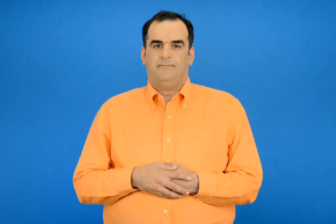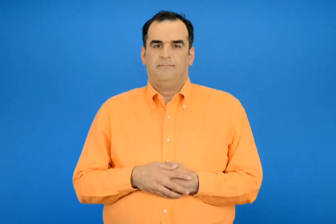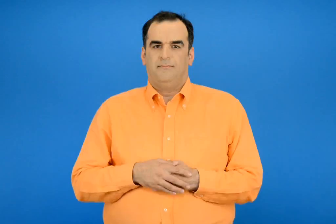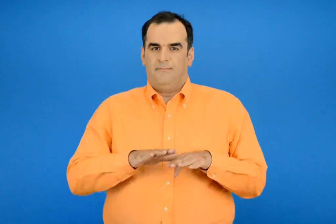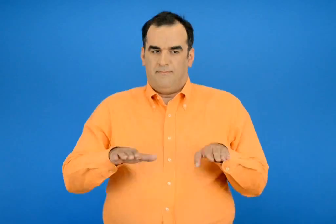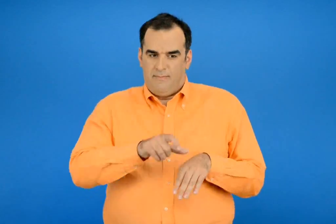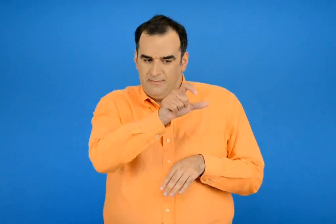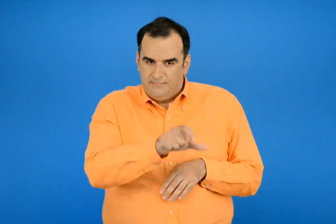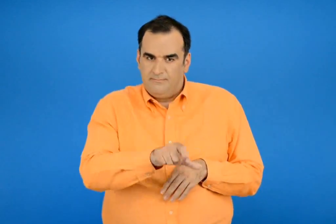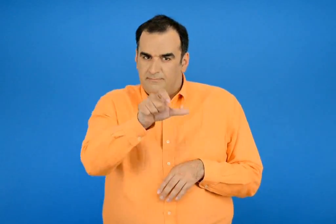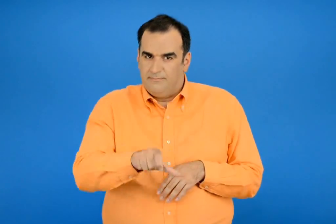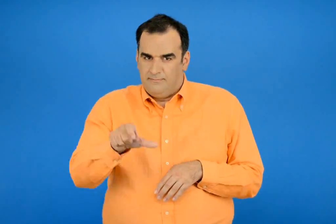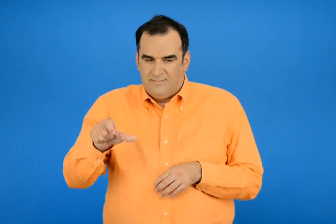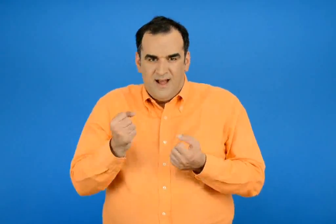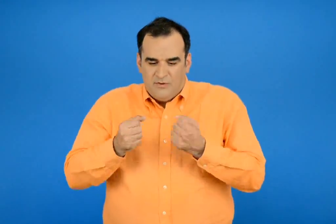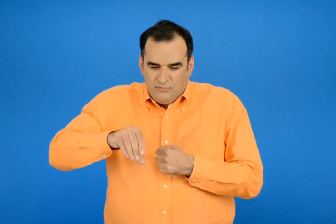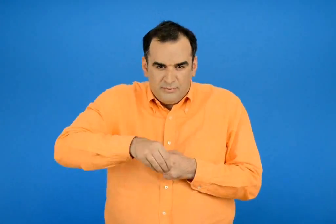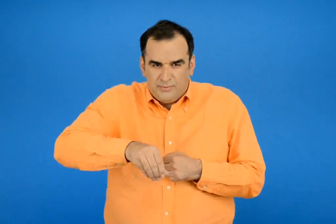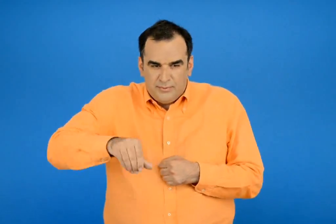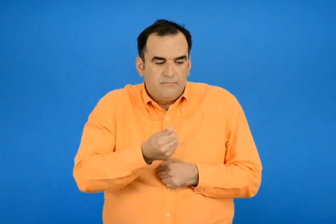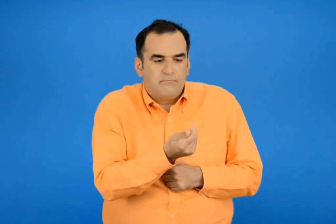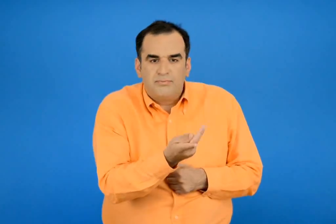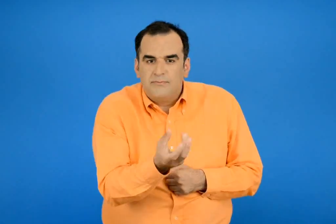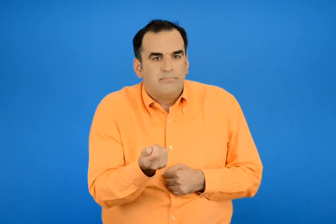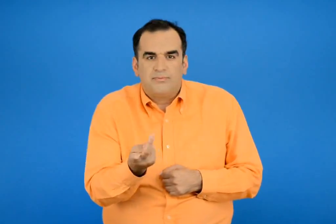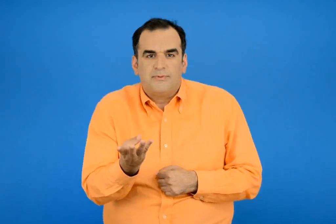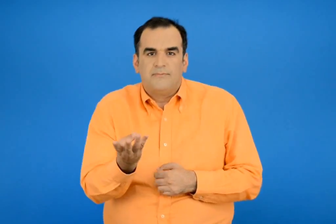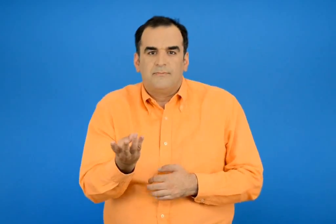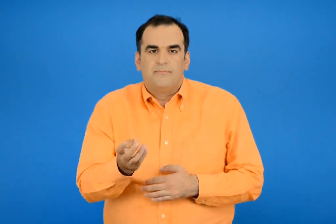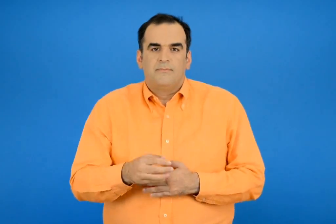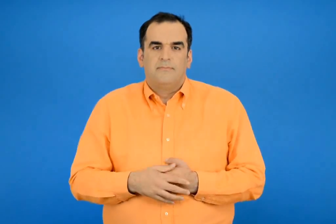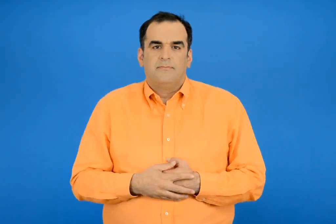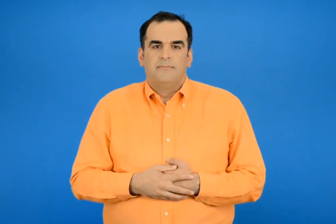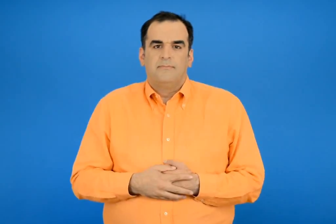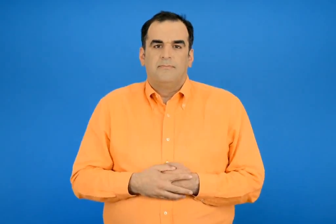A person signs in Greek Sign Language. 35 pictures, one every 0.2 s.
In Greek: ποσά αυτοκινητάκια πηρέ κάθε παιδί ;
